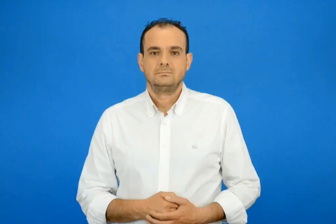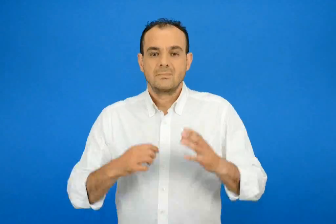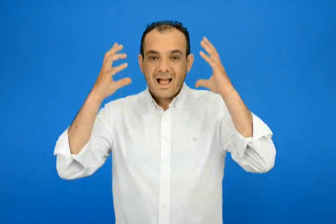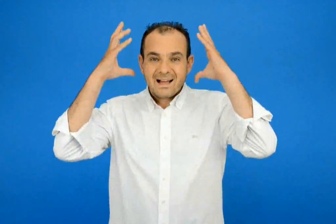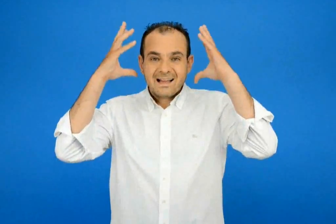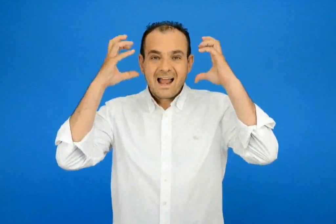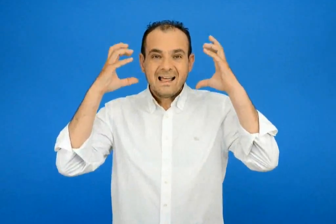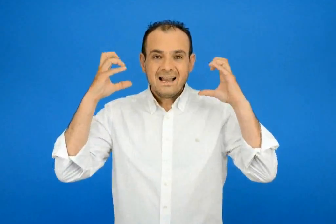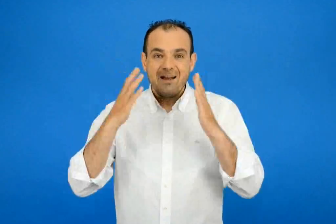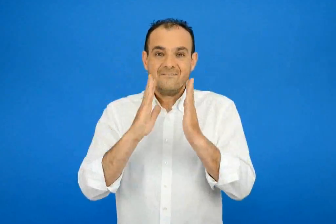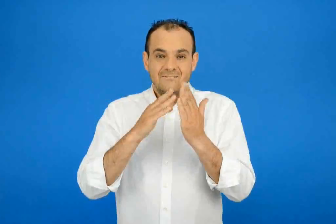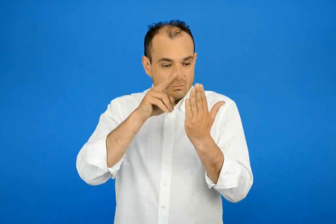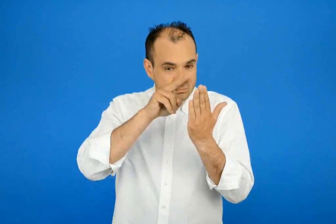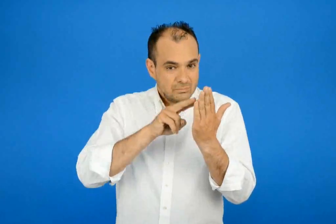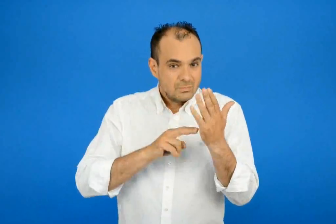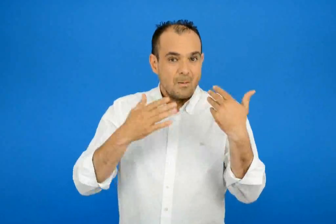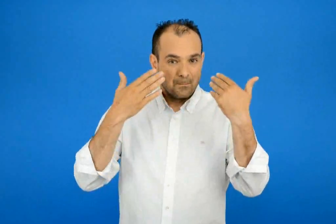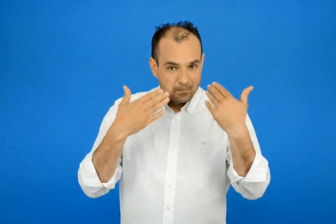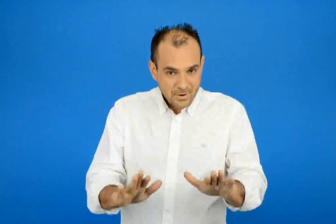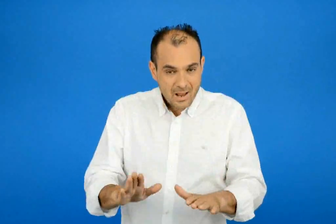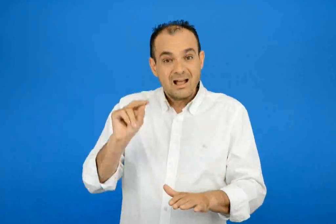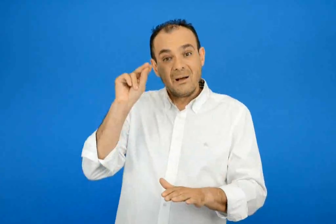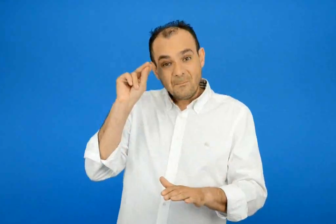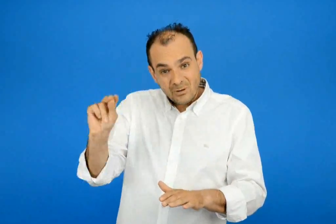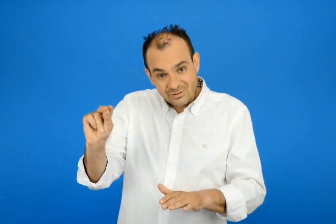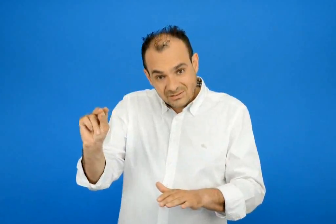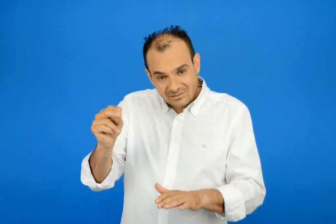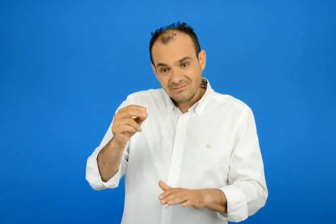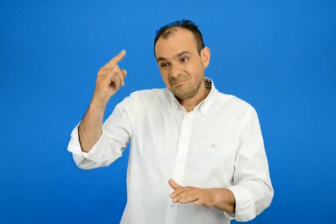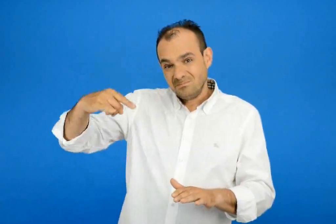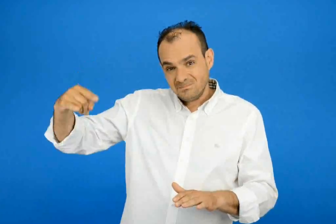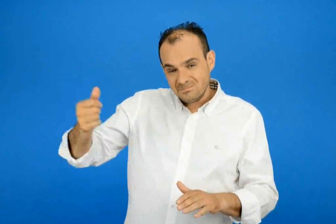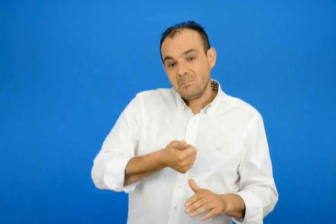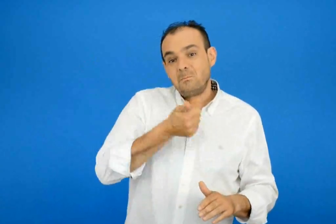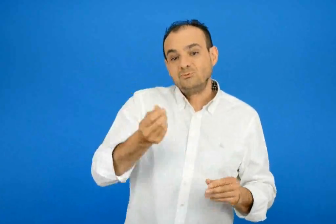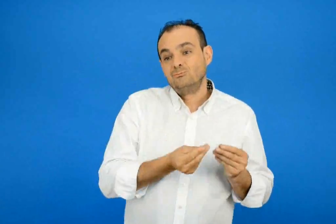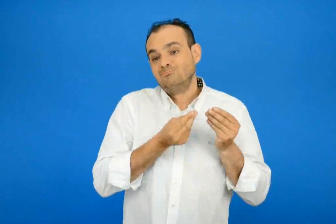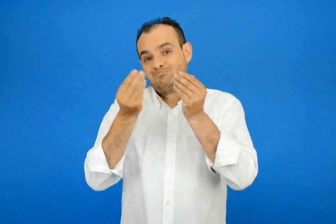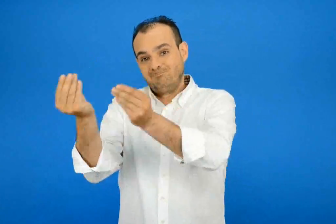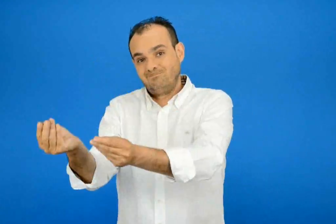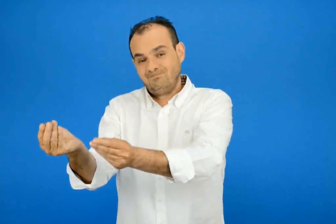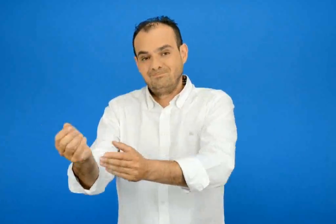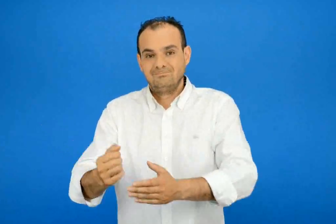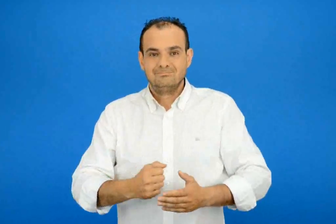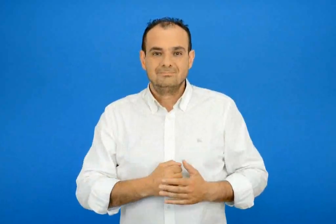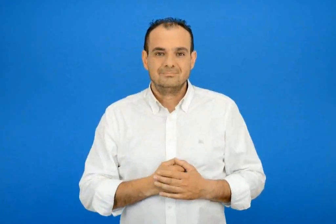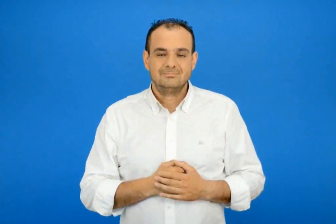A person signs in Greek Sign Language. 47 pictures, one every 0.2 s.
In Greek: αφού το διάβασε η γαλήνη το επιστρέφει στον κύριο πέτρο όπως του είχε υποσχεθεί
